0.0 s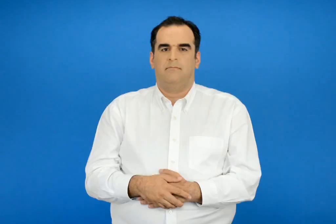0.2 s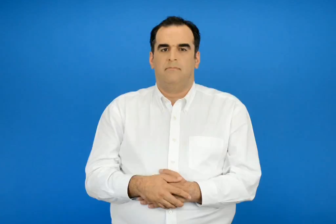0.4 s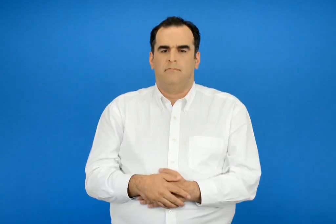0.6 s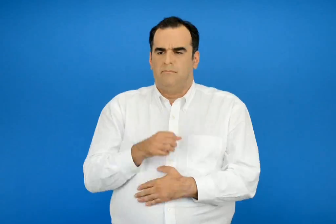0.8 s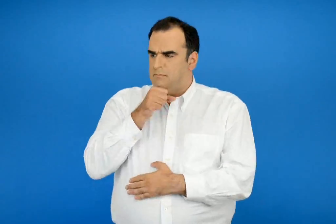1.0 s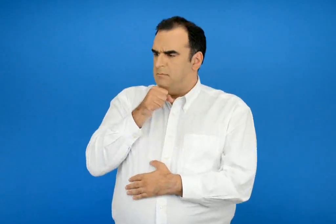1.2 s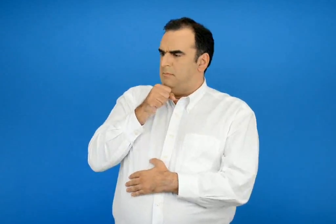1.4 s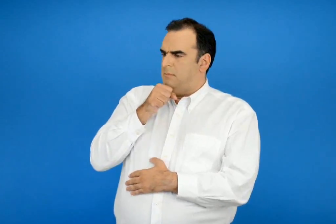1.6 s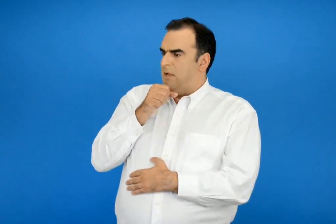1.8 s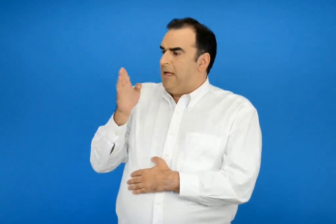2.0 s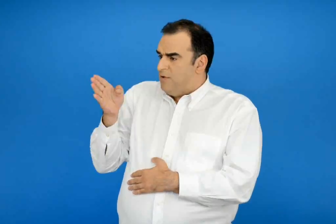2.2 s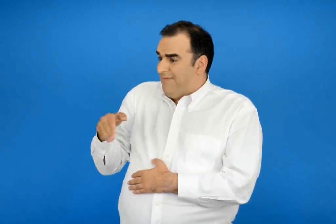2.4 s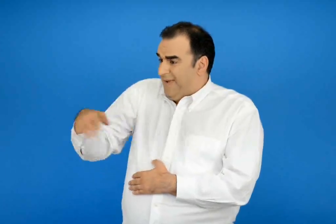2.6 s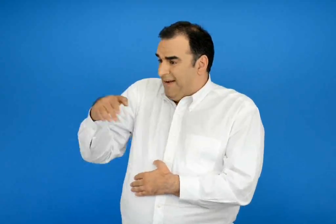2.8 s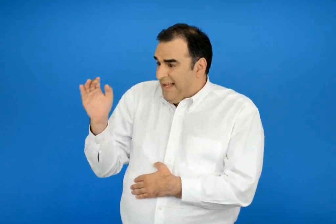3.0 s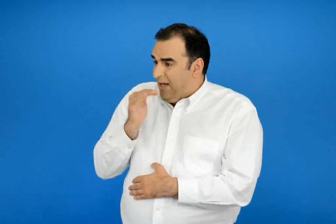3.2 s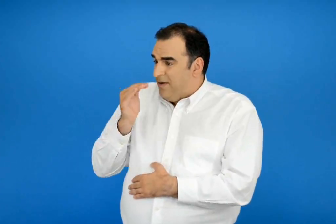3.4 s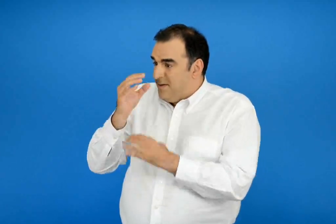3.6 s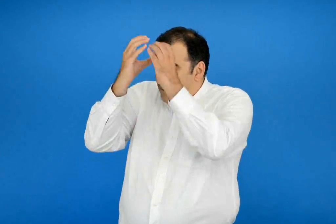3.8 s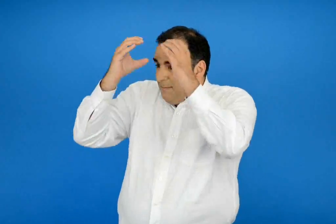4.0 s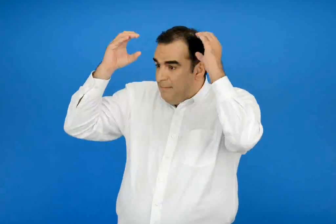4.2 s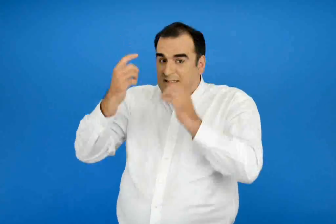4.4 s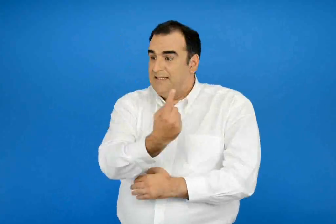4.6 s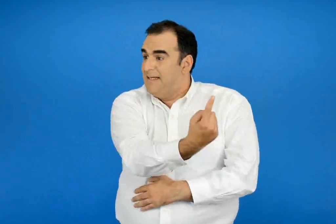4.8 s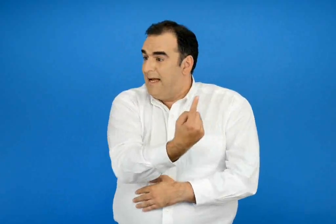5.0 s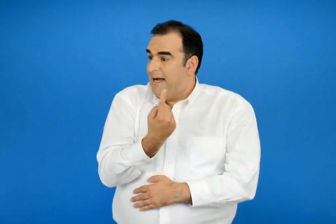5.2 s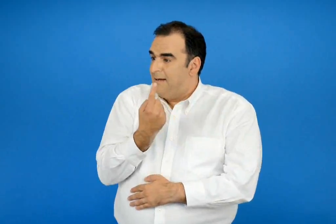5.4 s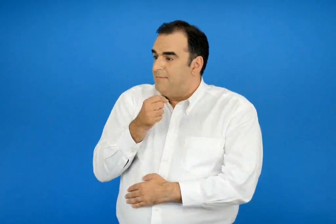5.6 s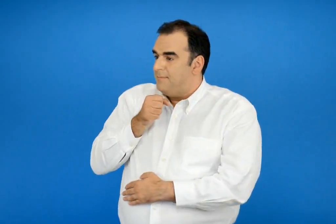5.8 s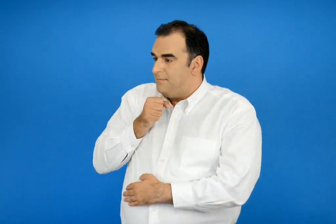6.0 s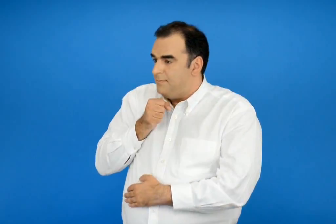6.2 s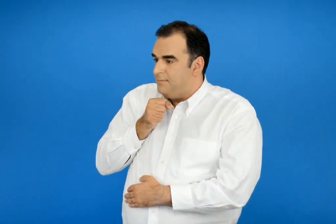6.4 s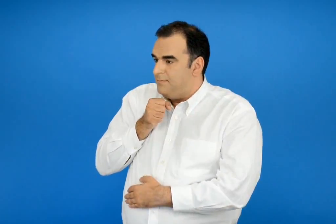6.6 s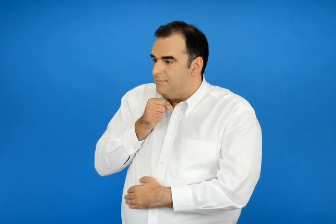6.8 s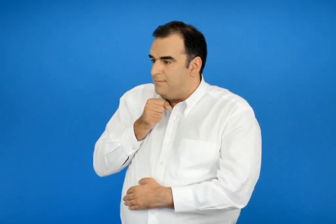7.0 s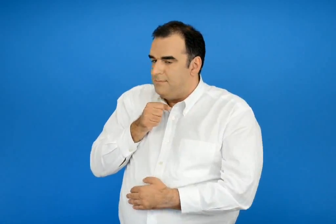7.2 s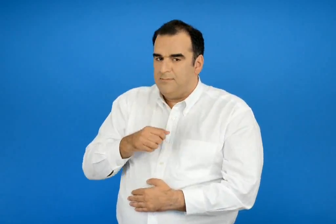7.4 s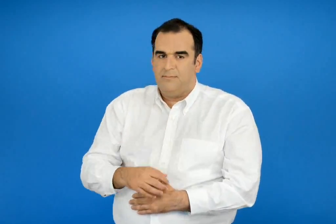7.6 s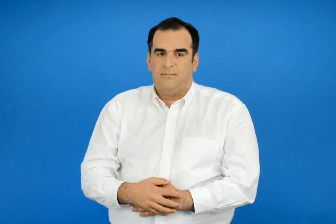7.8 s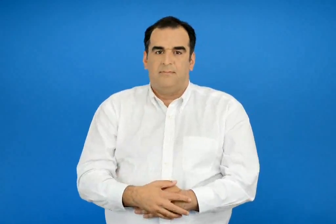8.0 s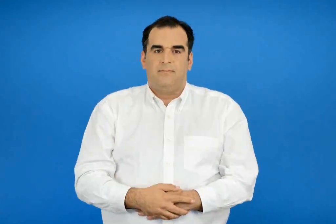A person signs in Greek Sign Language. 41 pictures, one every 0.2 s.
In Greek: καραγκιόζη φύγε γρήγορα γιατί έρχεται ο πάσας
